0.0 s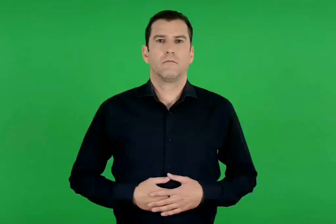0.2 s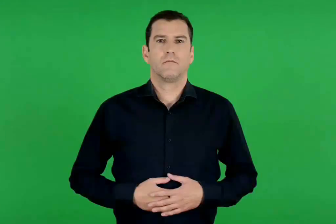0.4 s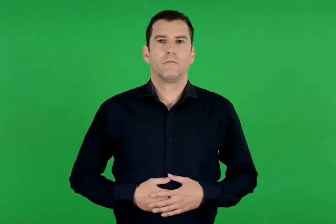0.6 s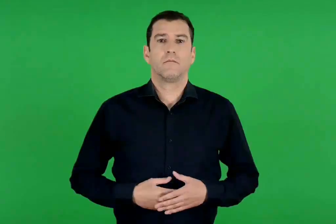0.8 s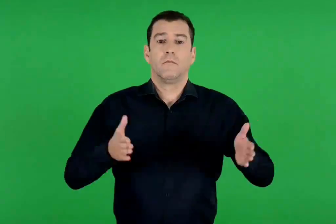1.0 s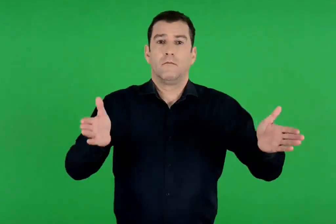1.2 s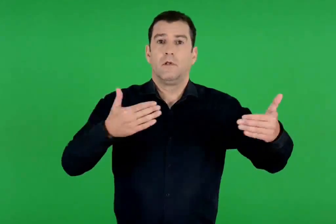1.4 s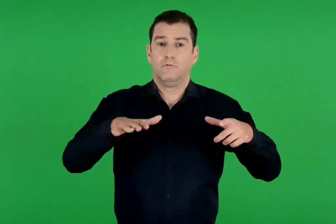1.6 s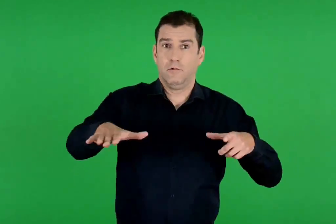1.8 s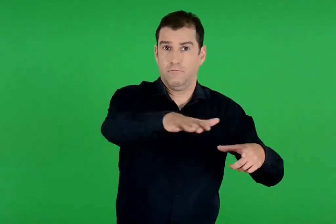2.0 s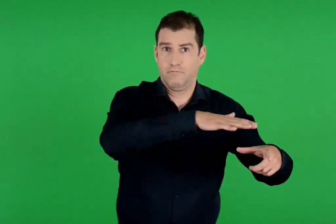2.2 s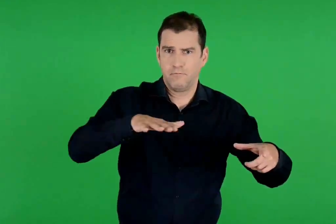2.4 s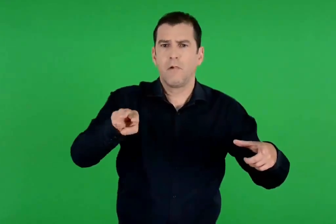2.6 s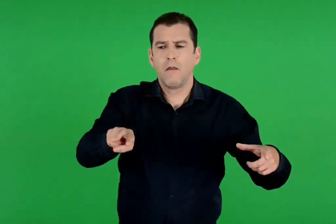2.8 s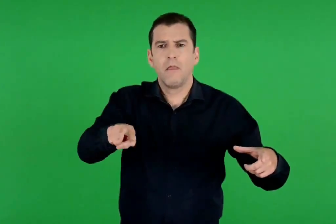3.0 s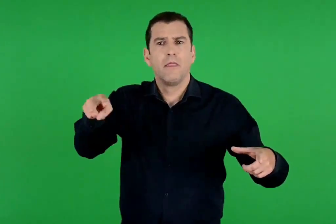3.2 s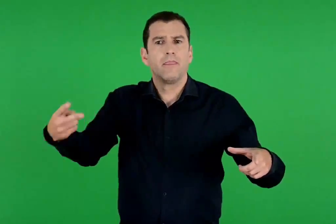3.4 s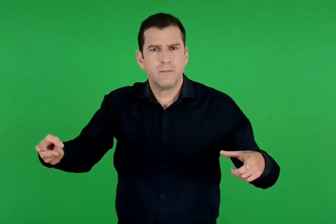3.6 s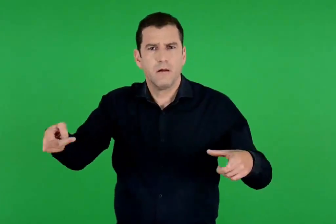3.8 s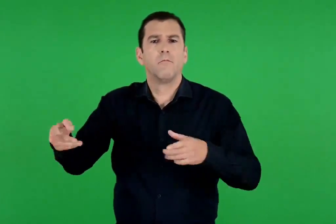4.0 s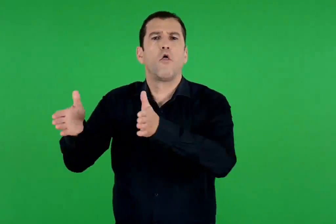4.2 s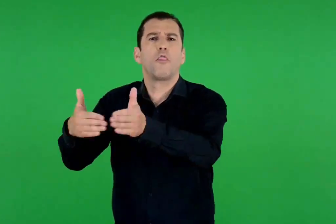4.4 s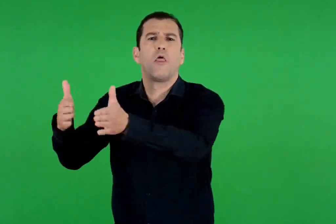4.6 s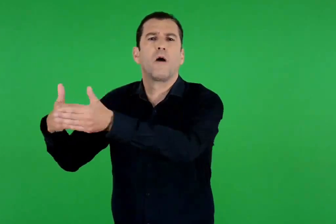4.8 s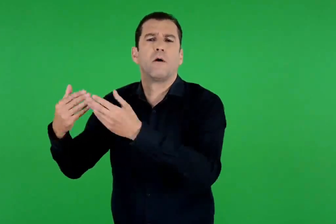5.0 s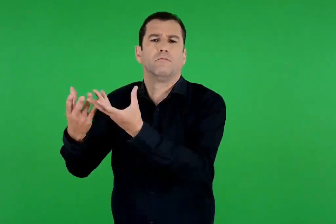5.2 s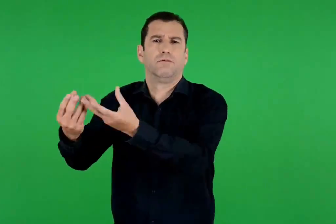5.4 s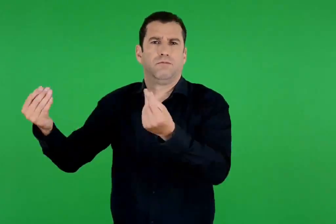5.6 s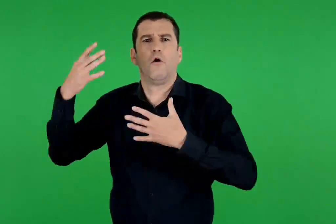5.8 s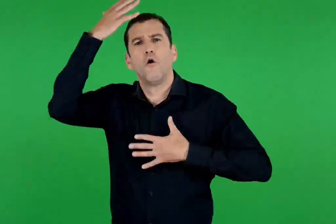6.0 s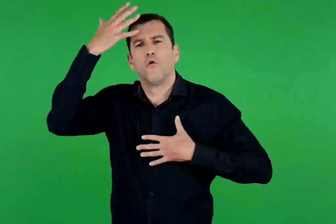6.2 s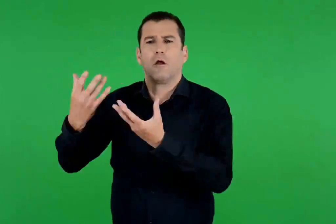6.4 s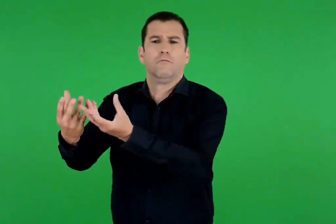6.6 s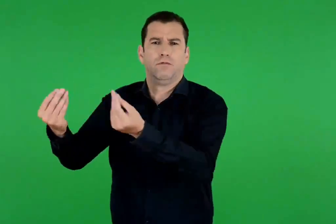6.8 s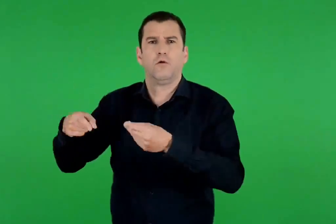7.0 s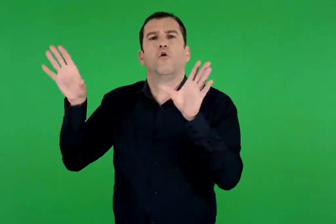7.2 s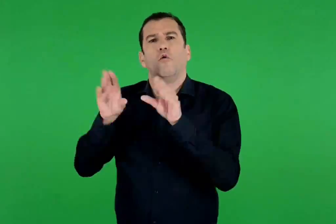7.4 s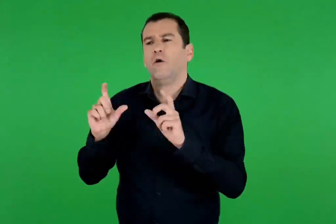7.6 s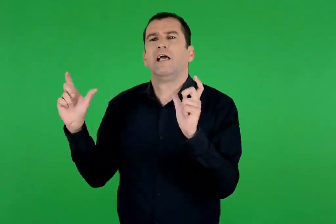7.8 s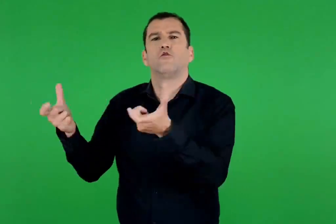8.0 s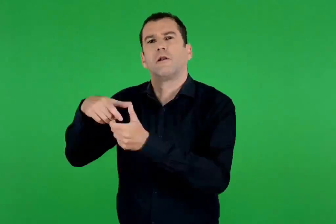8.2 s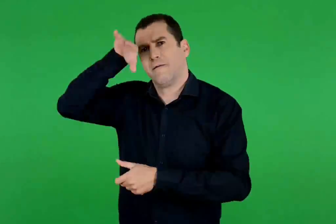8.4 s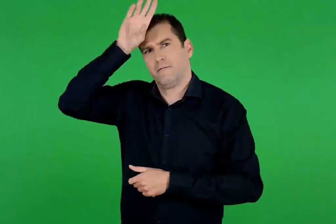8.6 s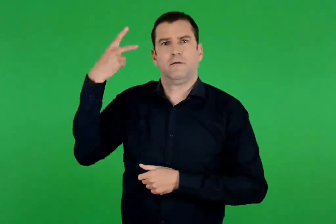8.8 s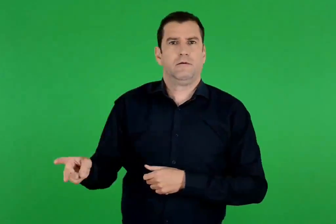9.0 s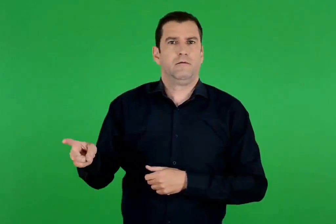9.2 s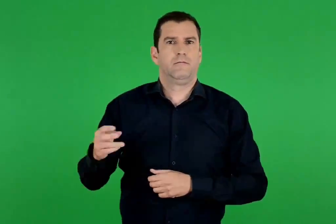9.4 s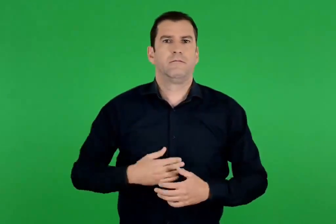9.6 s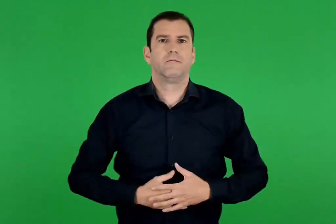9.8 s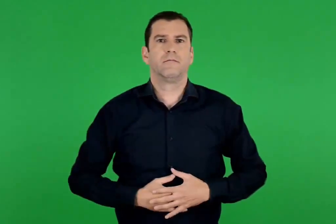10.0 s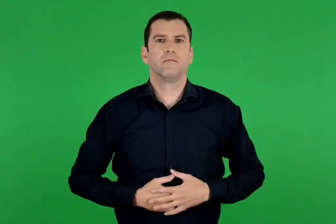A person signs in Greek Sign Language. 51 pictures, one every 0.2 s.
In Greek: δίπλα από το μέγαρο υπήρχαν πολλά δωμάτια και λουτρά για τη βασιλική οικογένεια
